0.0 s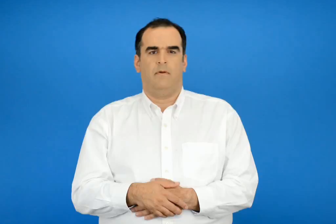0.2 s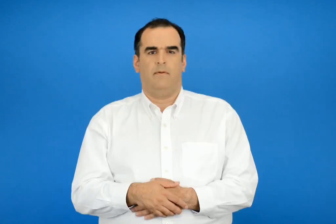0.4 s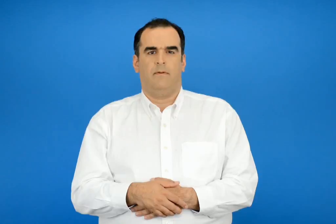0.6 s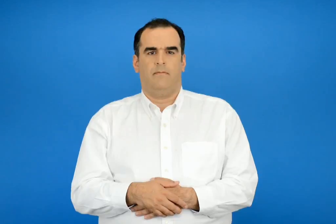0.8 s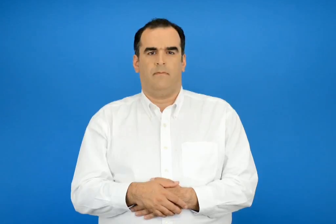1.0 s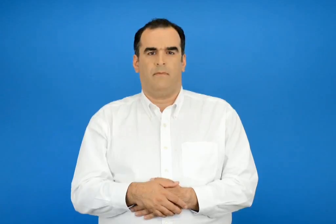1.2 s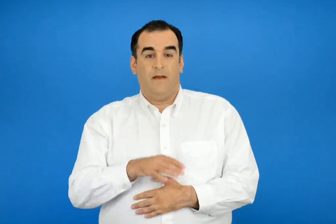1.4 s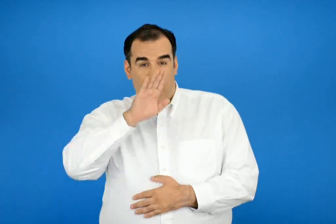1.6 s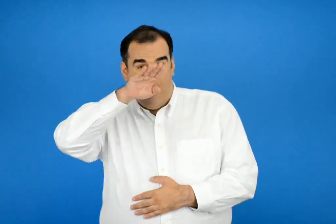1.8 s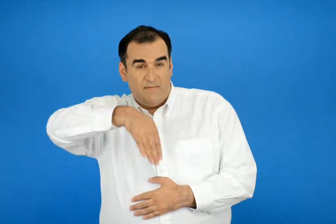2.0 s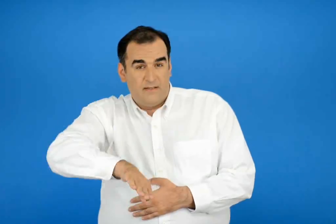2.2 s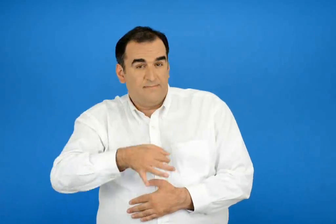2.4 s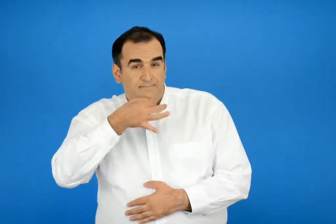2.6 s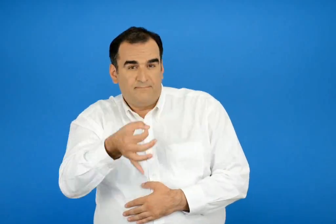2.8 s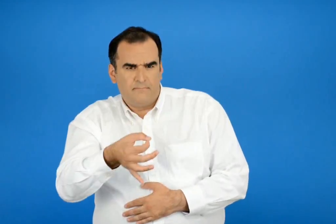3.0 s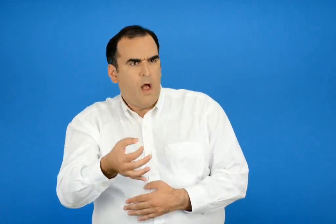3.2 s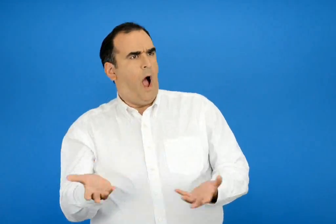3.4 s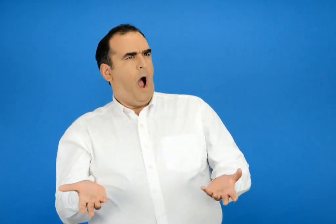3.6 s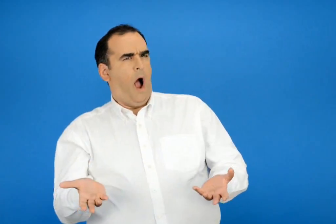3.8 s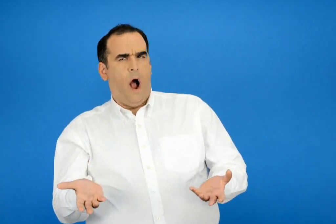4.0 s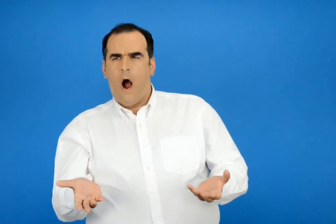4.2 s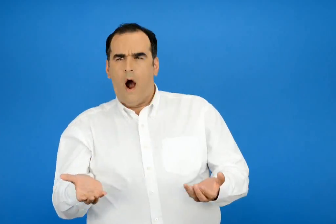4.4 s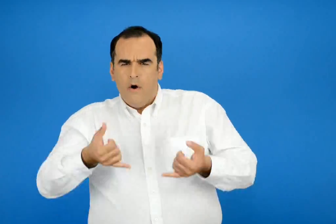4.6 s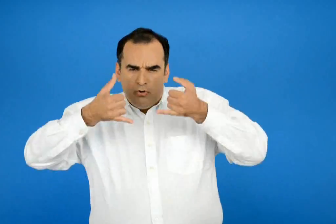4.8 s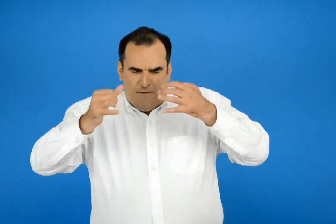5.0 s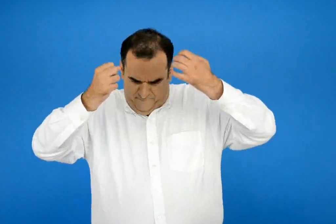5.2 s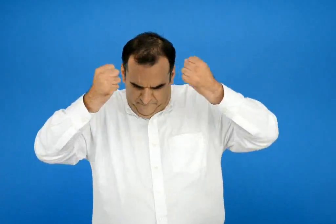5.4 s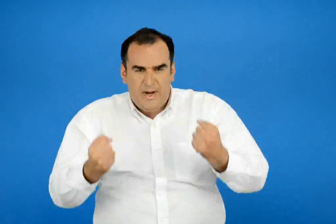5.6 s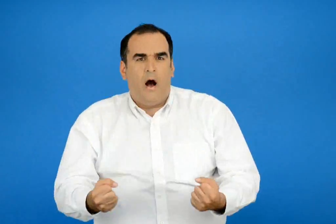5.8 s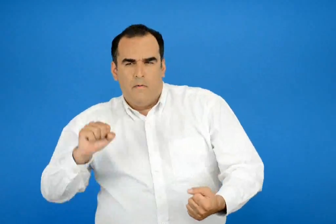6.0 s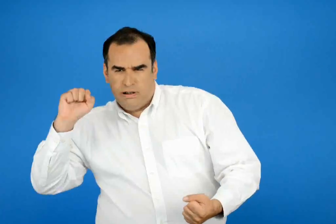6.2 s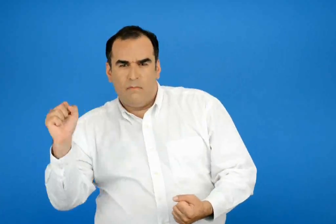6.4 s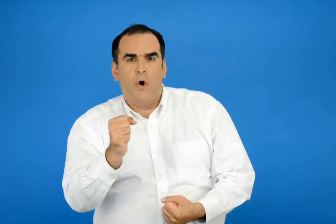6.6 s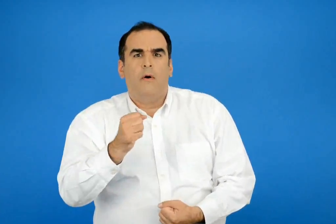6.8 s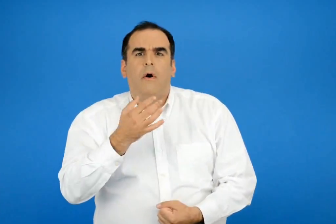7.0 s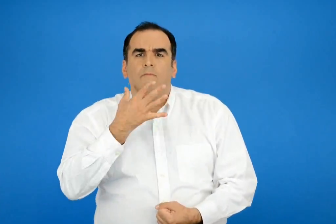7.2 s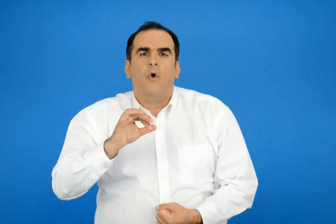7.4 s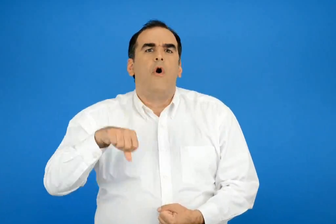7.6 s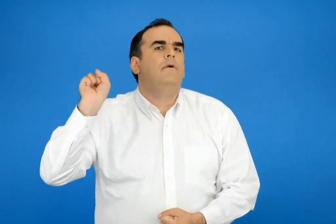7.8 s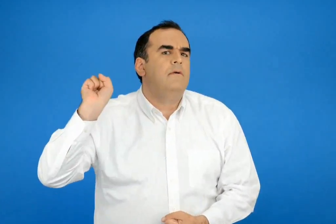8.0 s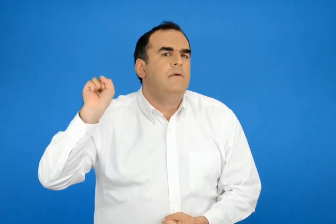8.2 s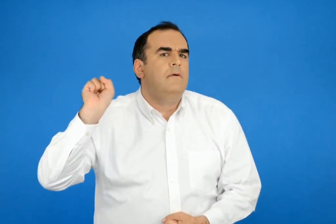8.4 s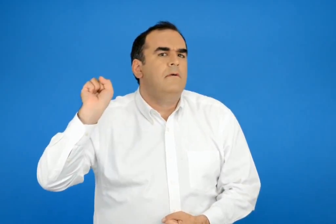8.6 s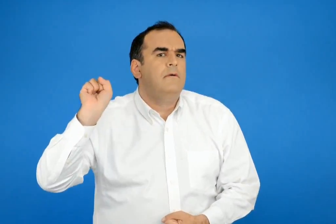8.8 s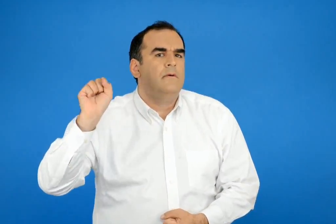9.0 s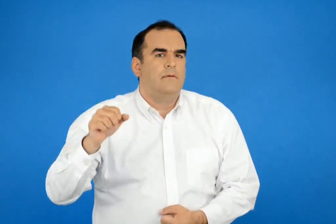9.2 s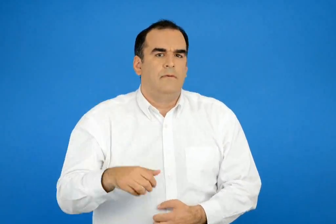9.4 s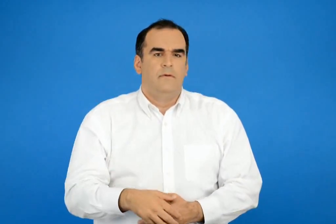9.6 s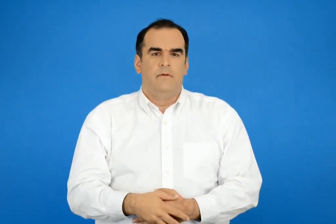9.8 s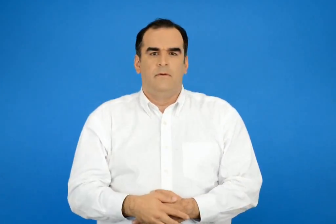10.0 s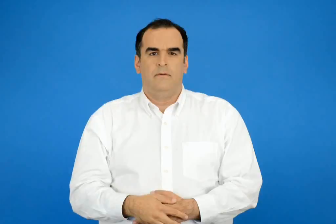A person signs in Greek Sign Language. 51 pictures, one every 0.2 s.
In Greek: και γιατί όχι το πιο βαρύ ; είπε ο ελέφαντας
